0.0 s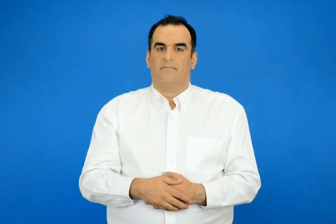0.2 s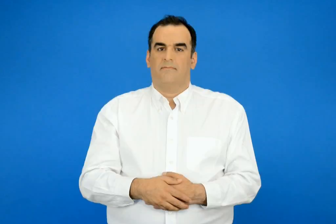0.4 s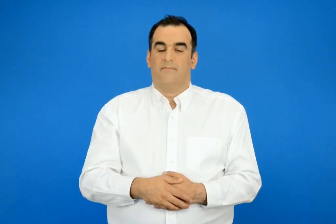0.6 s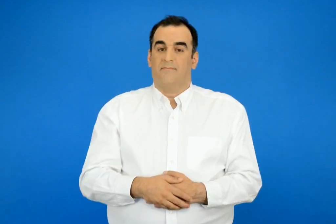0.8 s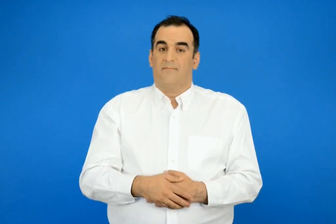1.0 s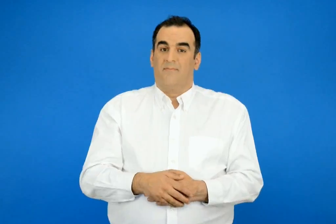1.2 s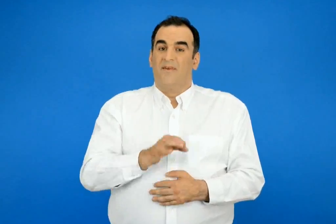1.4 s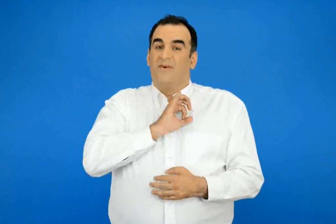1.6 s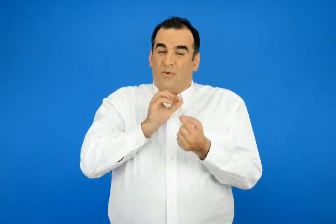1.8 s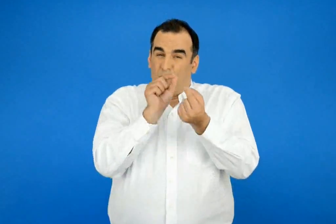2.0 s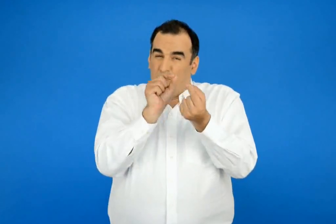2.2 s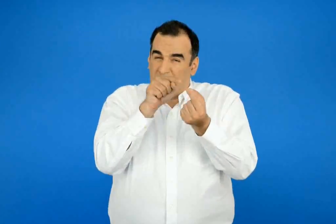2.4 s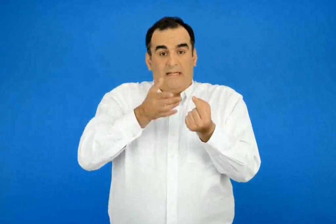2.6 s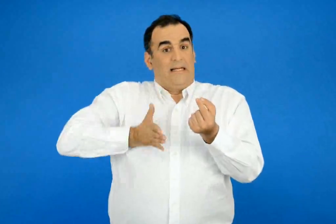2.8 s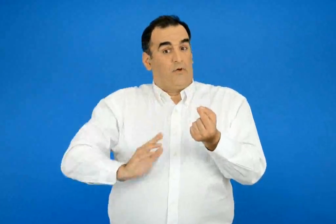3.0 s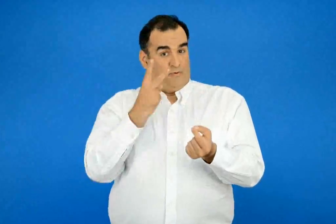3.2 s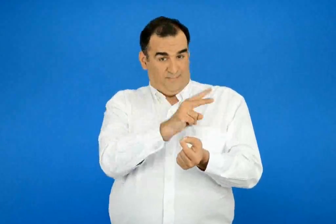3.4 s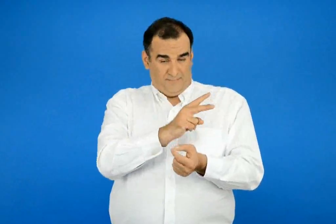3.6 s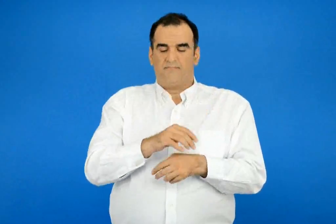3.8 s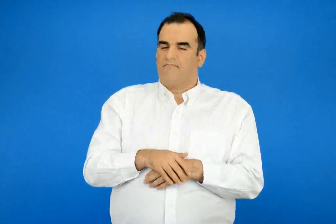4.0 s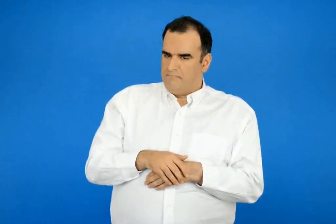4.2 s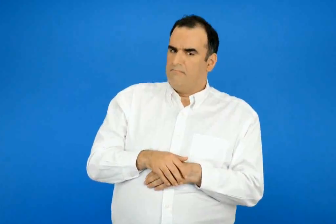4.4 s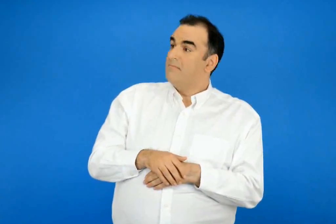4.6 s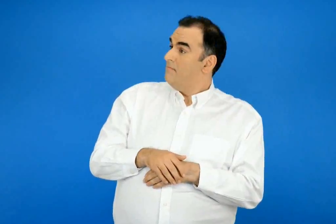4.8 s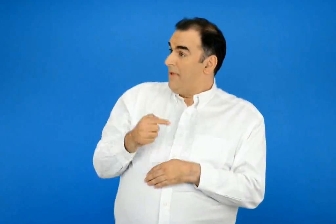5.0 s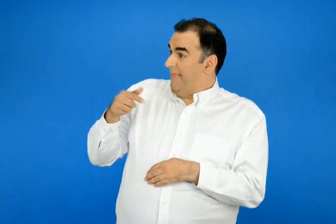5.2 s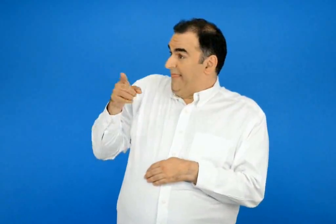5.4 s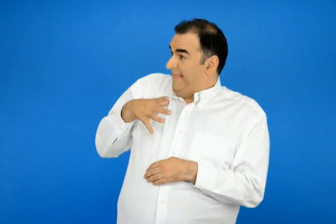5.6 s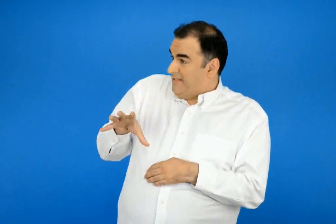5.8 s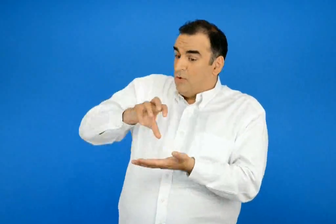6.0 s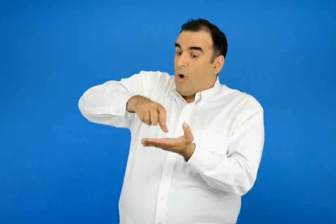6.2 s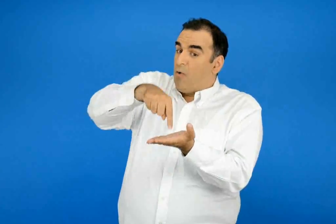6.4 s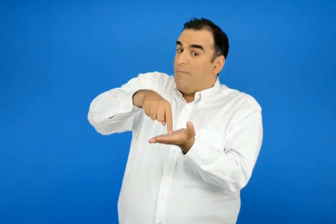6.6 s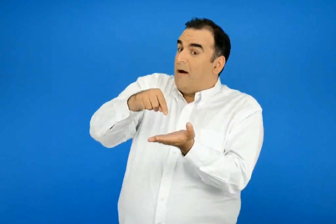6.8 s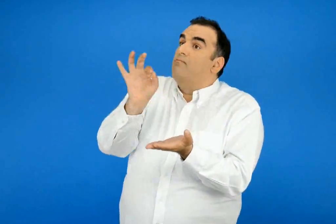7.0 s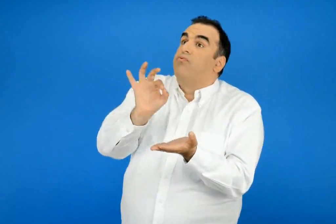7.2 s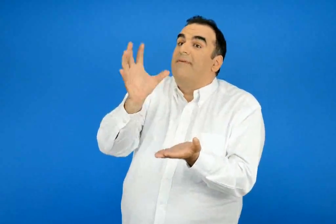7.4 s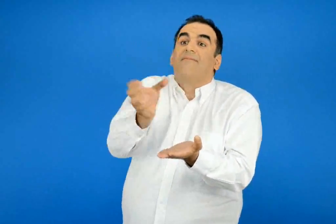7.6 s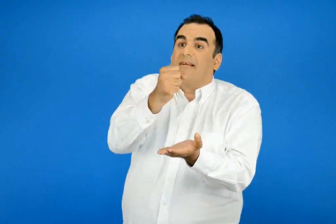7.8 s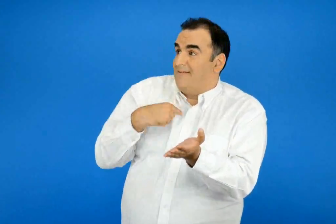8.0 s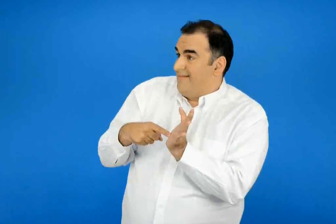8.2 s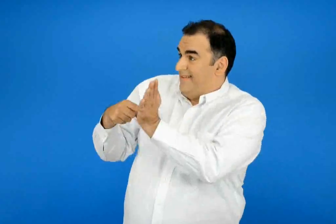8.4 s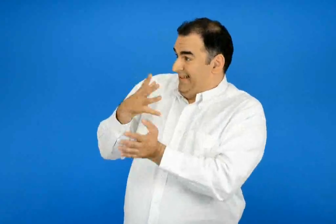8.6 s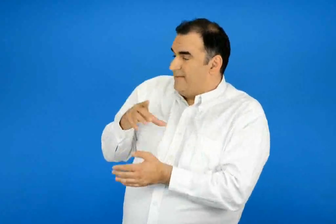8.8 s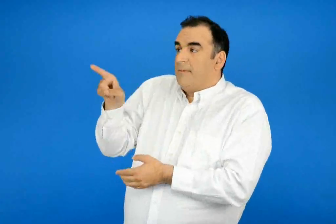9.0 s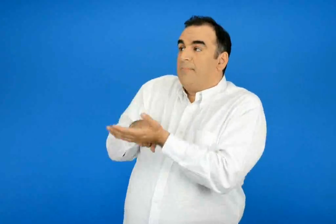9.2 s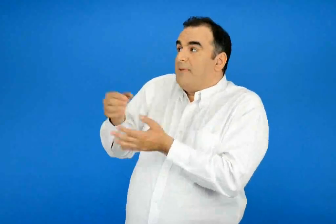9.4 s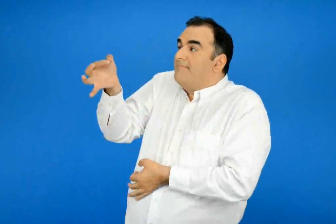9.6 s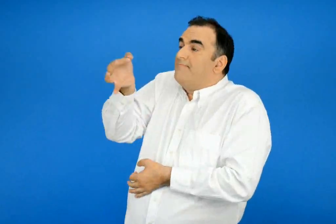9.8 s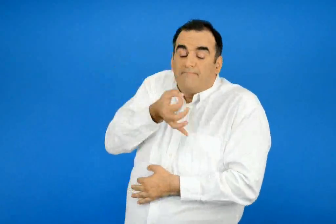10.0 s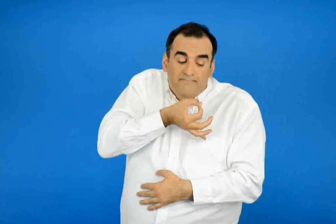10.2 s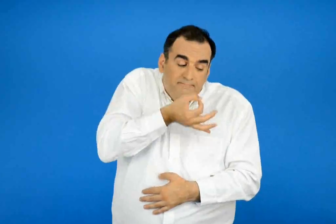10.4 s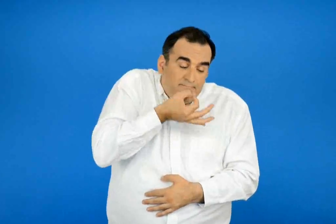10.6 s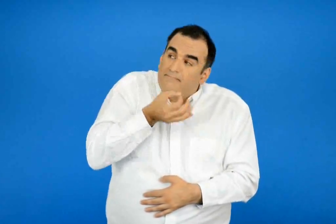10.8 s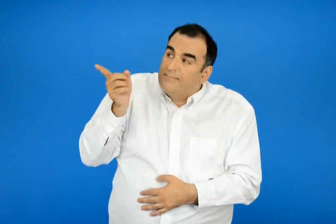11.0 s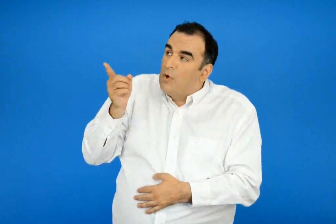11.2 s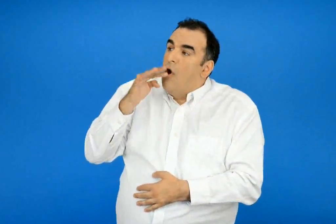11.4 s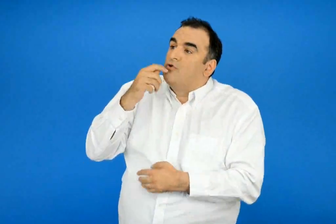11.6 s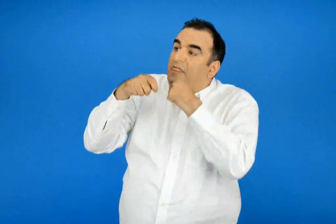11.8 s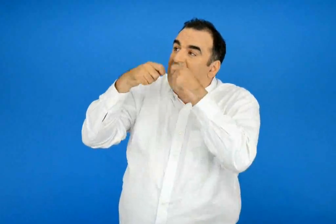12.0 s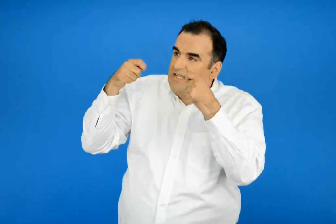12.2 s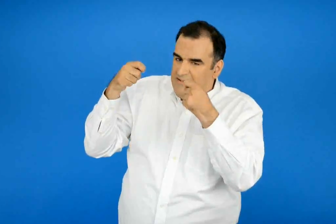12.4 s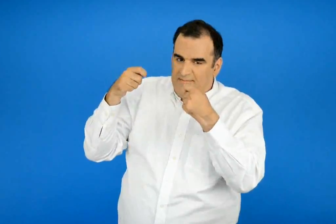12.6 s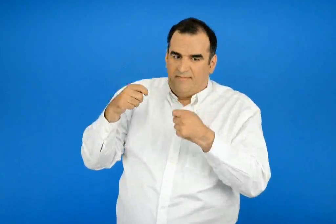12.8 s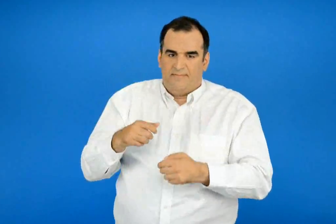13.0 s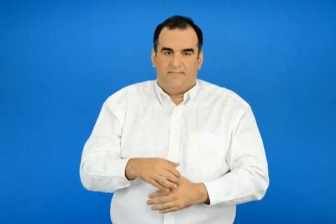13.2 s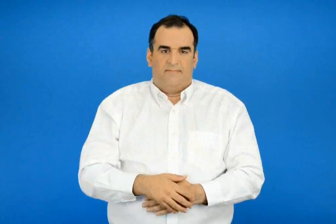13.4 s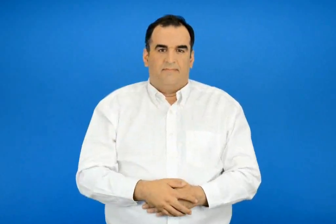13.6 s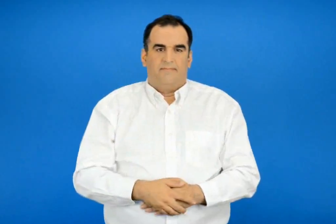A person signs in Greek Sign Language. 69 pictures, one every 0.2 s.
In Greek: ο γιος του ρουμπη τους είπε πως για να τους βοηθήσει να βρουν τη χωχαρουπα πρέπει να μιλήσουν και εκείνοι με γλωσσοδέτες
